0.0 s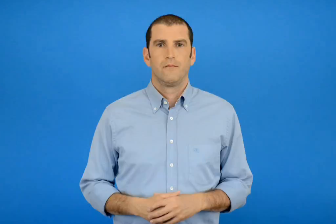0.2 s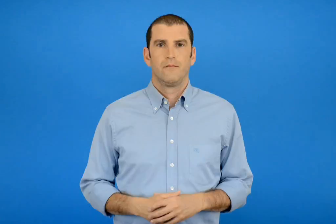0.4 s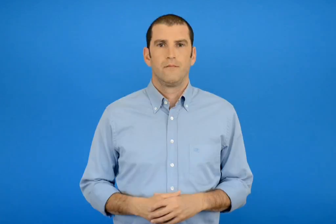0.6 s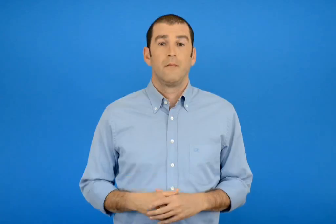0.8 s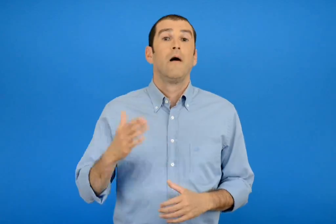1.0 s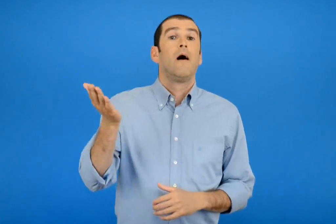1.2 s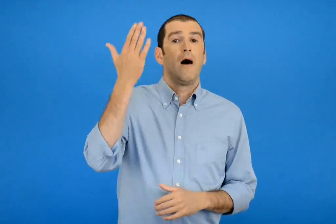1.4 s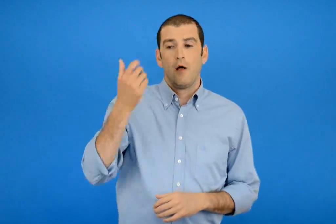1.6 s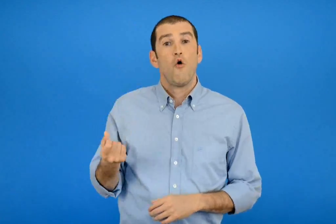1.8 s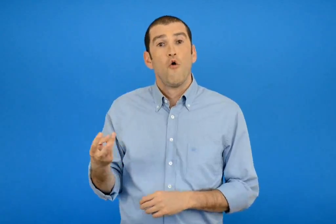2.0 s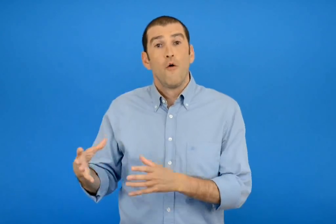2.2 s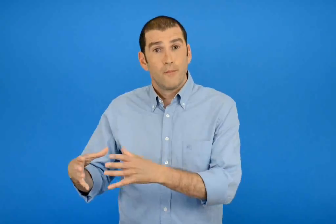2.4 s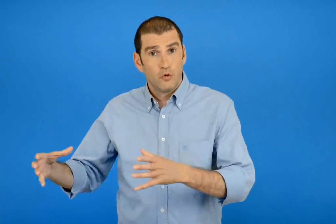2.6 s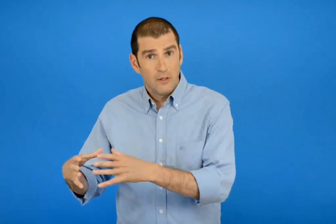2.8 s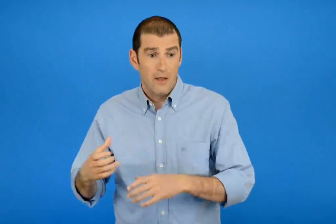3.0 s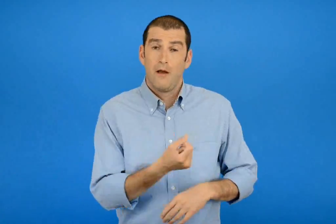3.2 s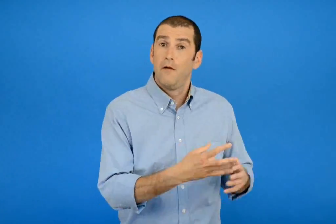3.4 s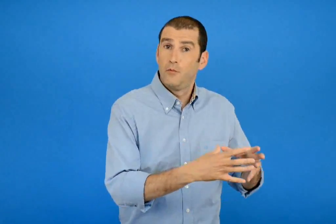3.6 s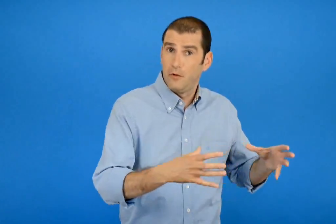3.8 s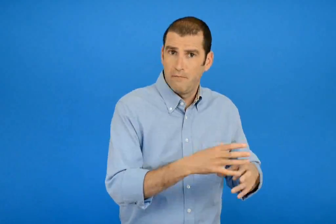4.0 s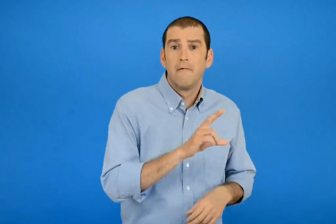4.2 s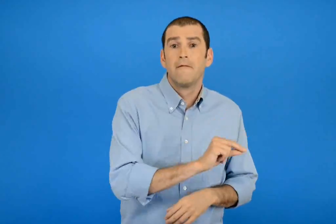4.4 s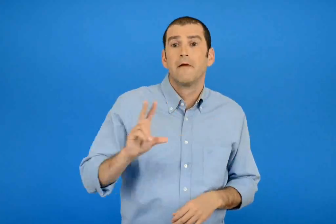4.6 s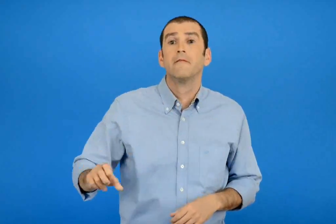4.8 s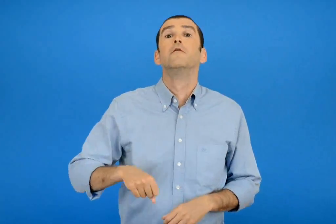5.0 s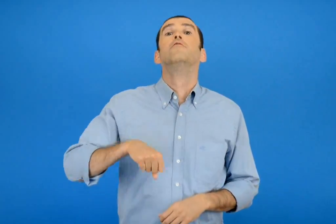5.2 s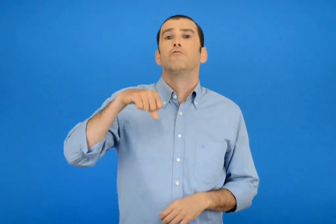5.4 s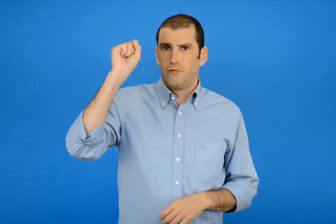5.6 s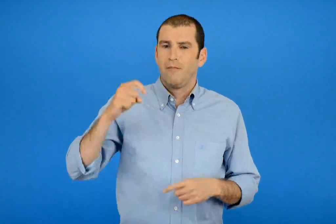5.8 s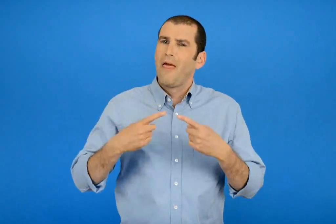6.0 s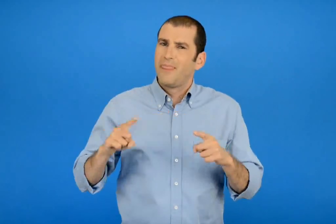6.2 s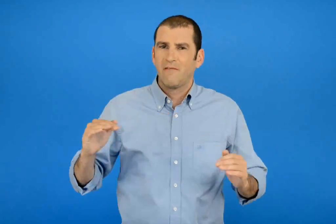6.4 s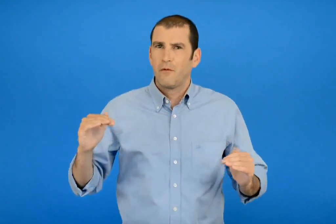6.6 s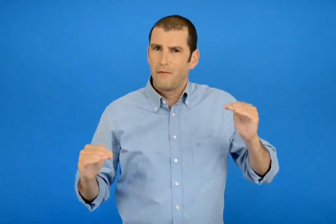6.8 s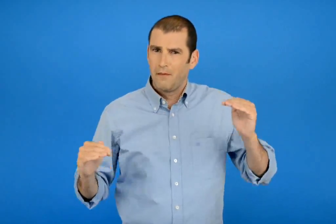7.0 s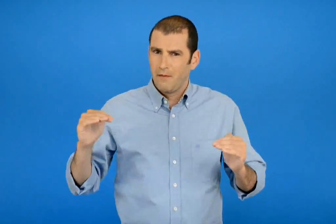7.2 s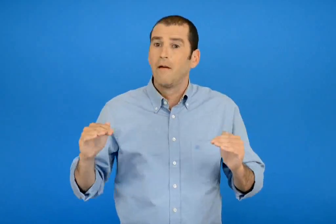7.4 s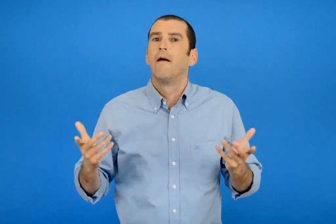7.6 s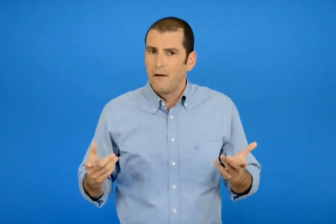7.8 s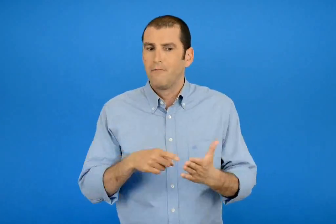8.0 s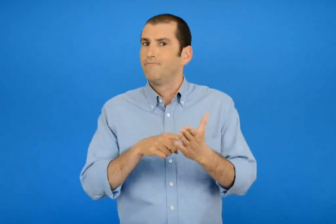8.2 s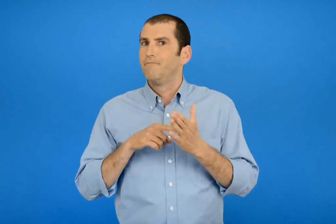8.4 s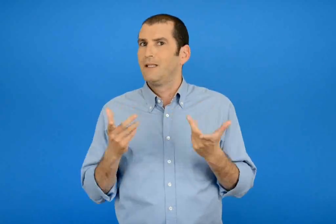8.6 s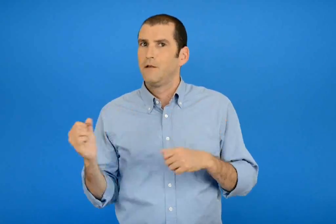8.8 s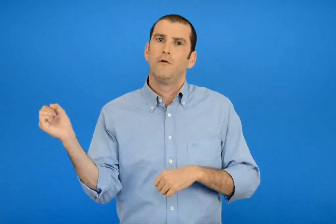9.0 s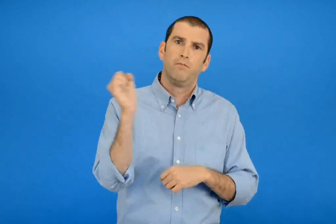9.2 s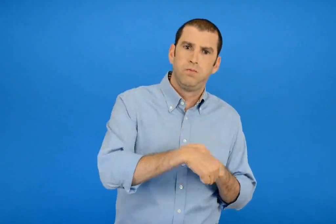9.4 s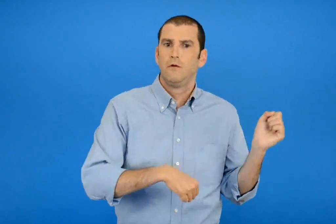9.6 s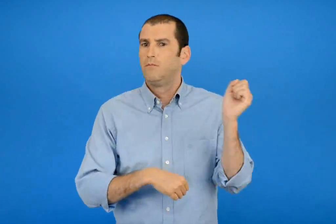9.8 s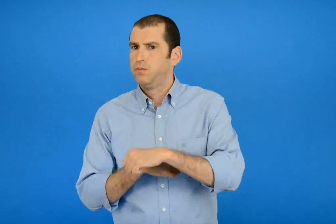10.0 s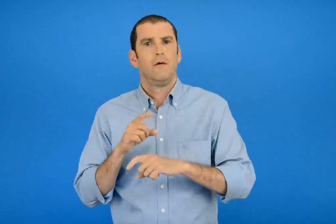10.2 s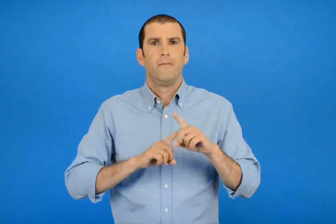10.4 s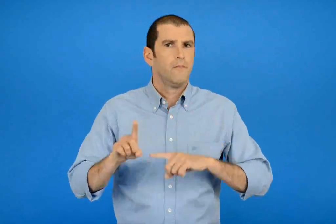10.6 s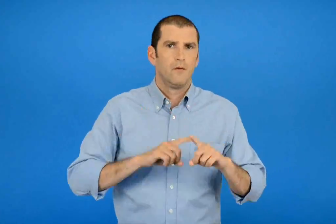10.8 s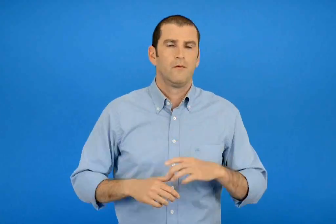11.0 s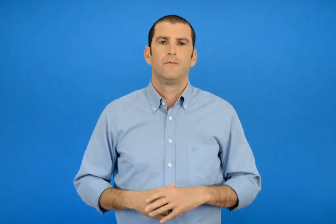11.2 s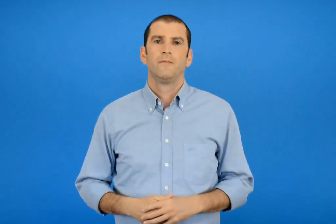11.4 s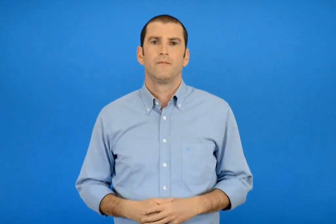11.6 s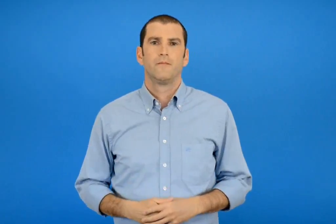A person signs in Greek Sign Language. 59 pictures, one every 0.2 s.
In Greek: όταν δύο ποσότητες δεν είναι ίσες τότε η διαφορά τους μας δείχνει πόσο μεγαλύτερη είναι η μια από την άλλη
